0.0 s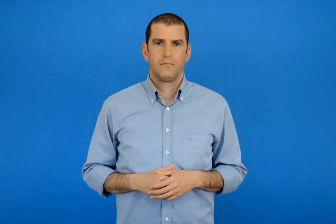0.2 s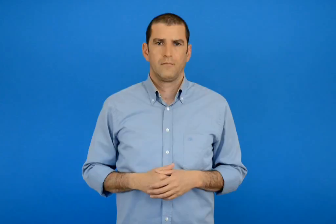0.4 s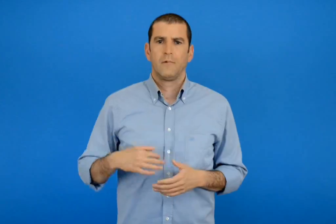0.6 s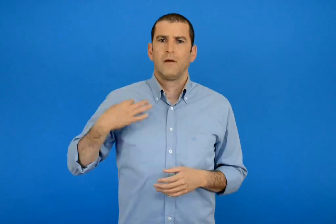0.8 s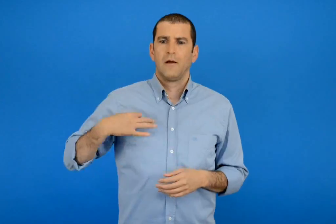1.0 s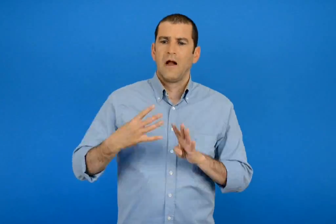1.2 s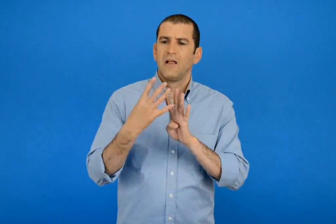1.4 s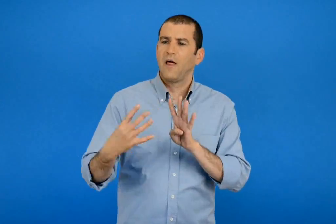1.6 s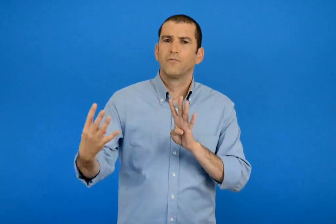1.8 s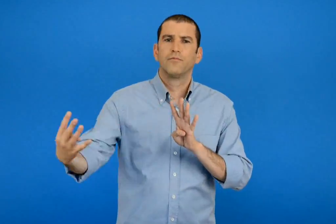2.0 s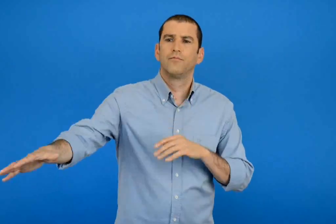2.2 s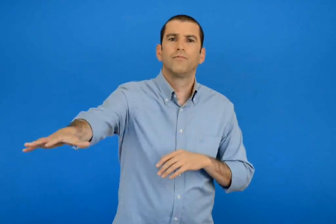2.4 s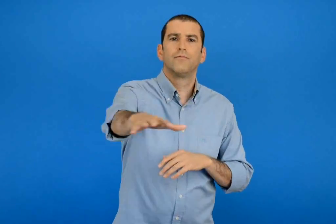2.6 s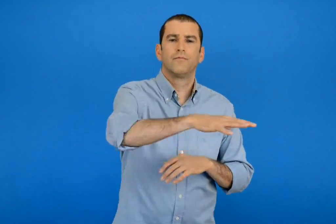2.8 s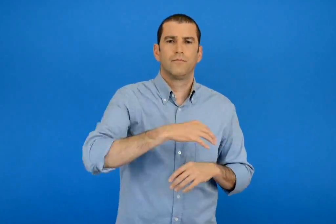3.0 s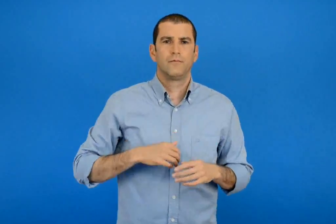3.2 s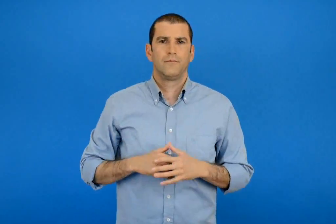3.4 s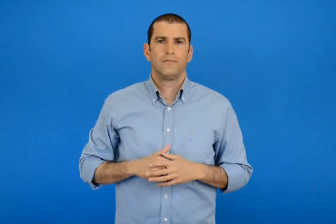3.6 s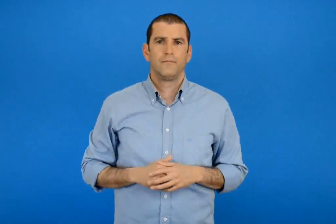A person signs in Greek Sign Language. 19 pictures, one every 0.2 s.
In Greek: στο λιβάδι
